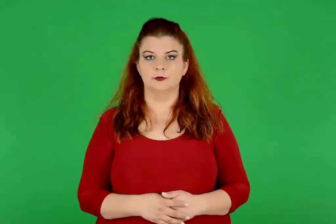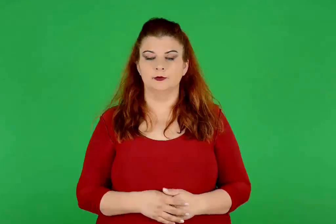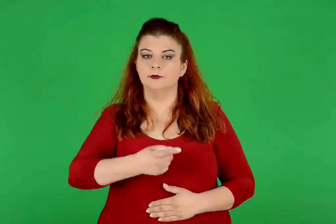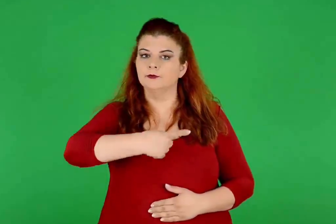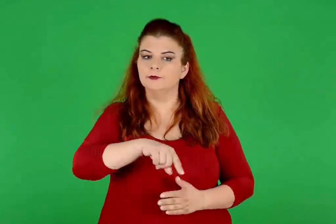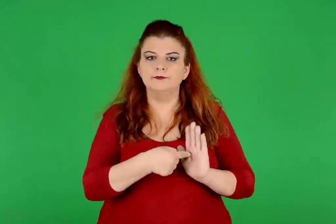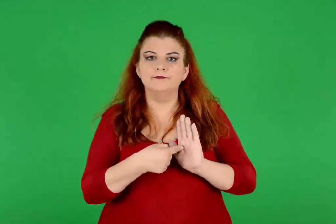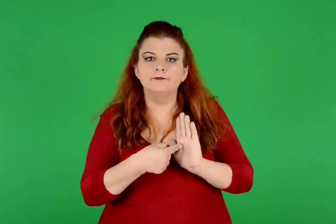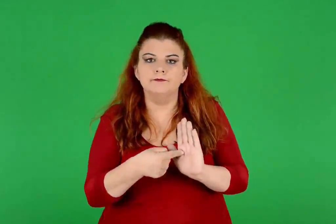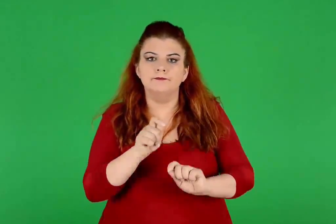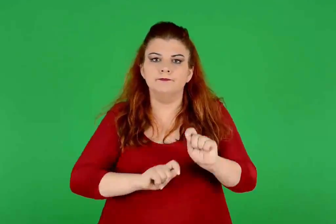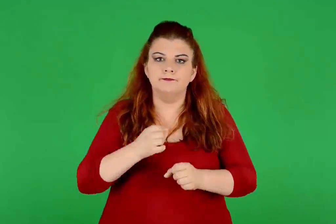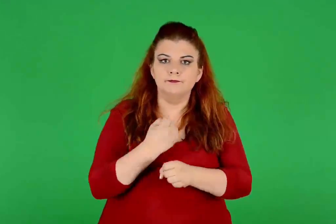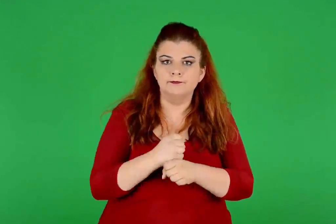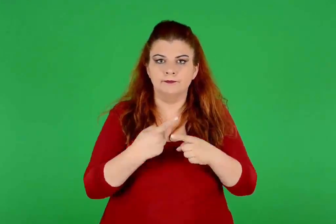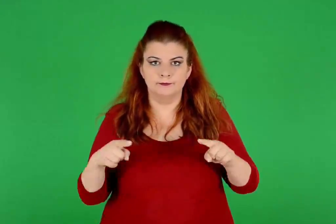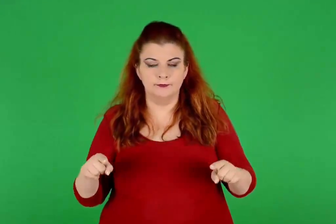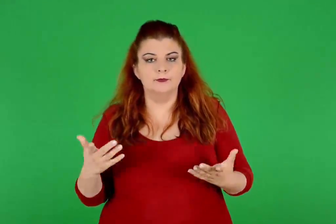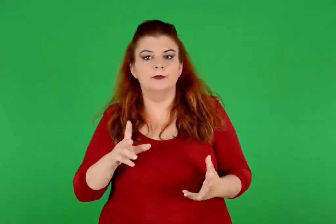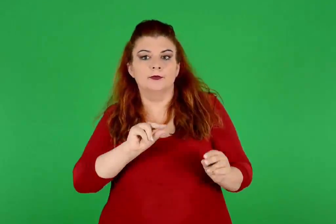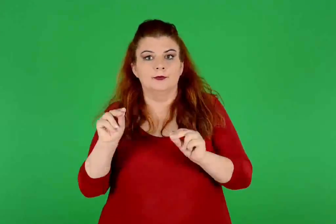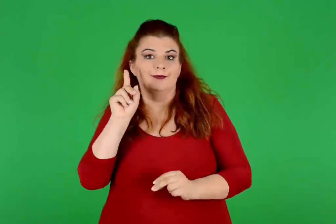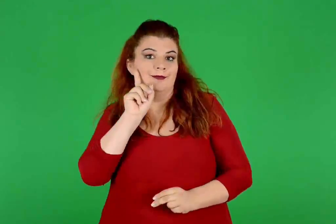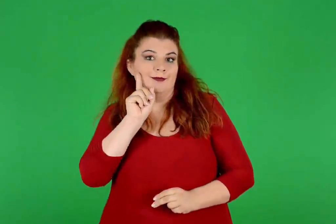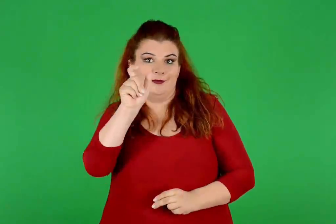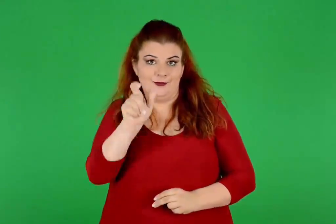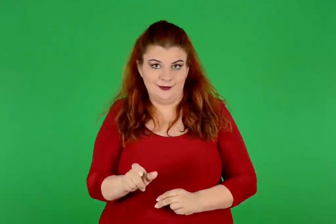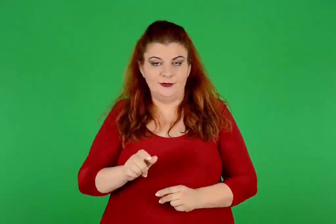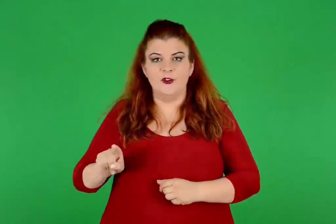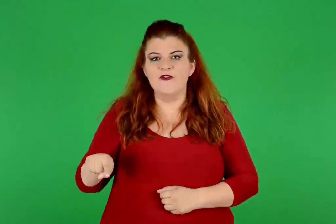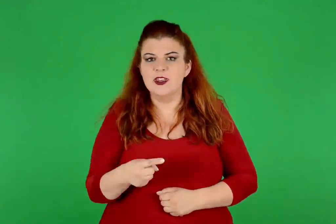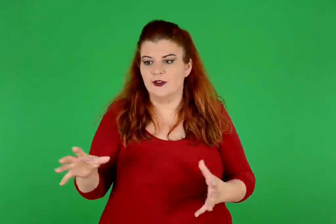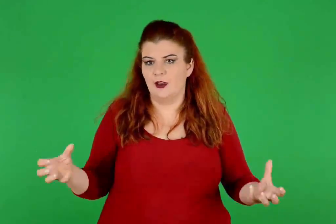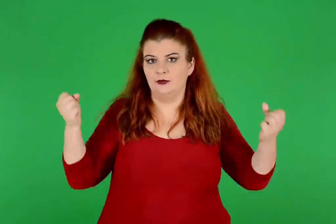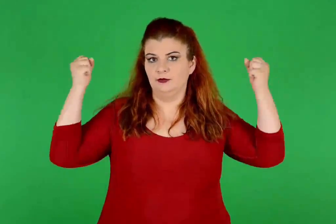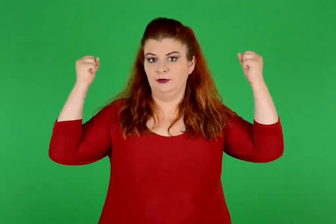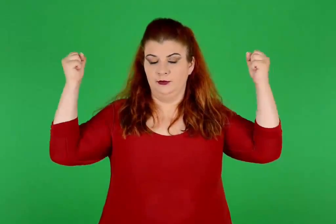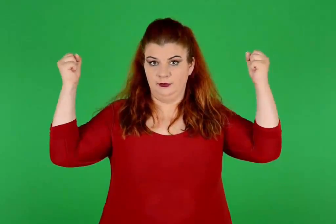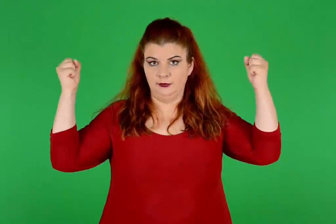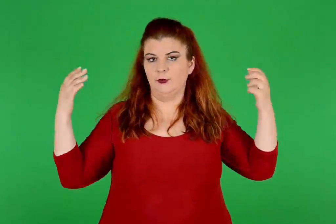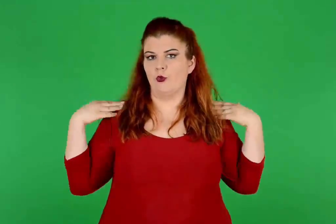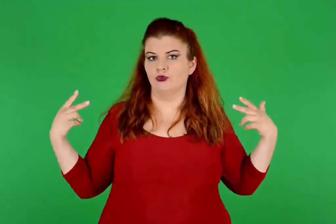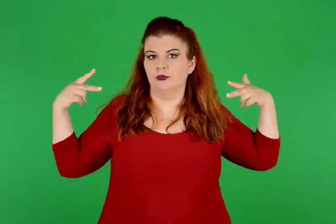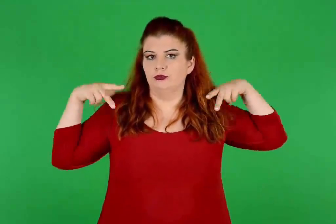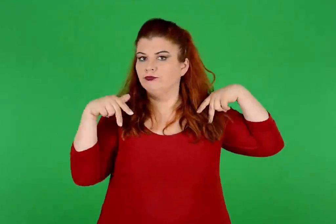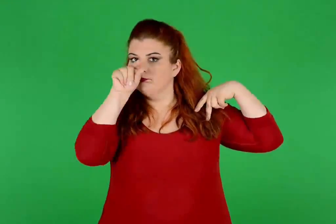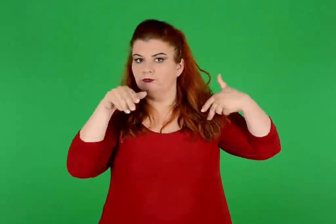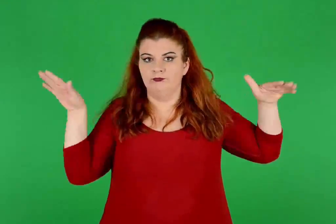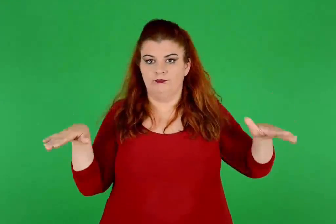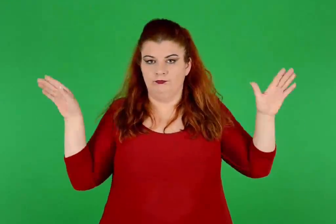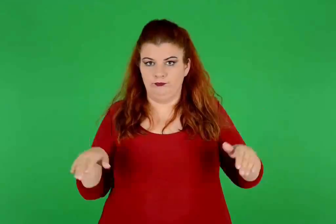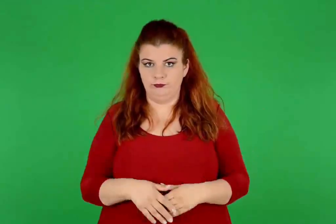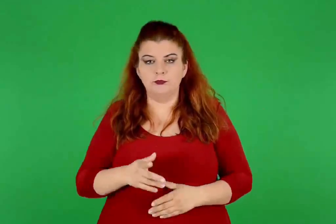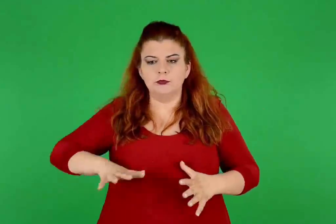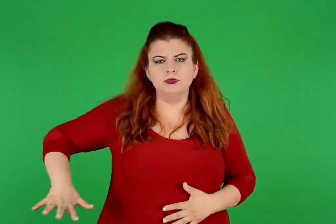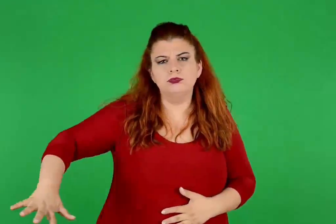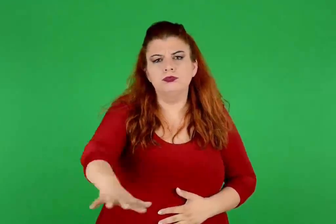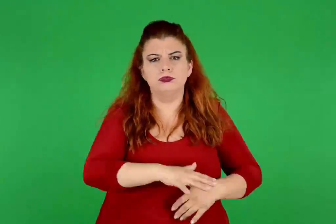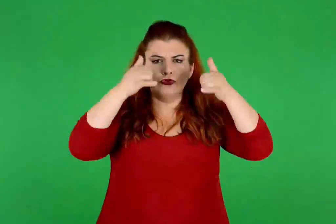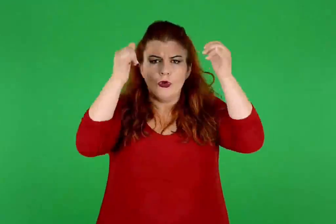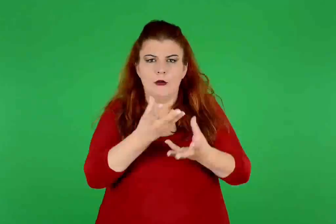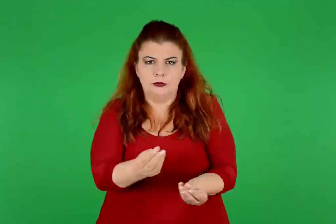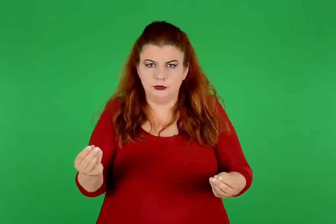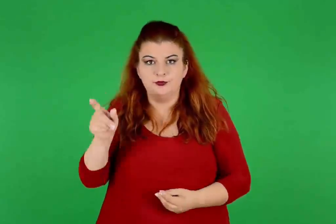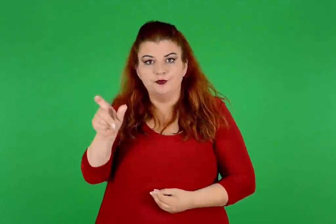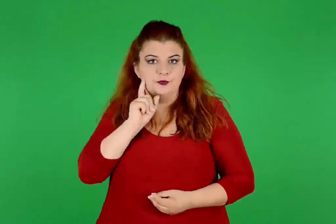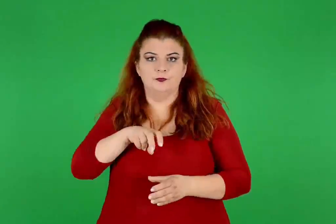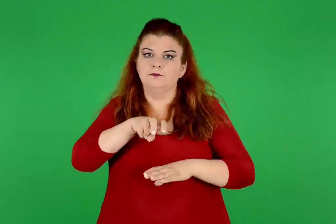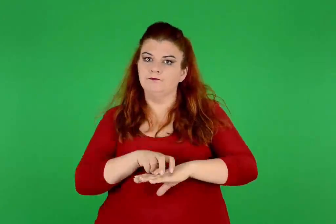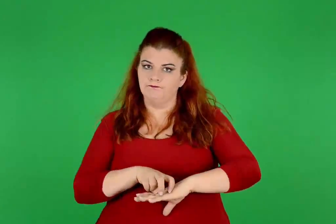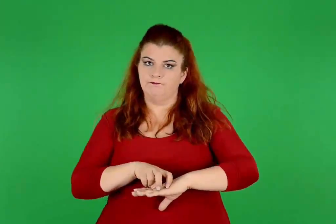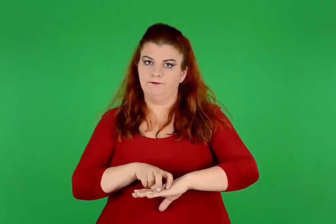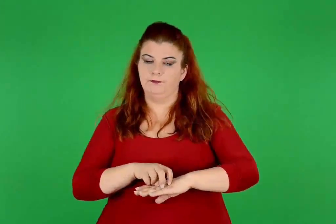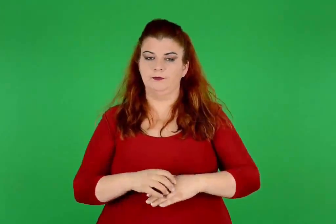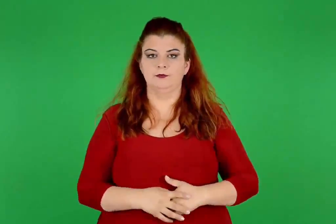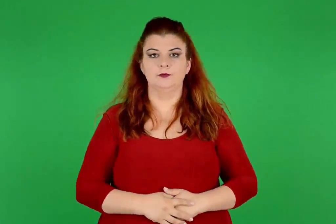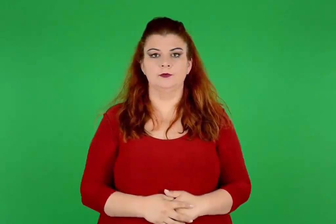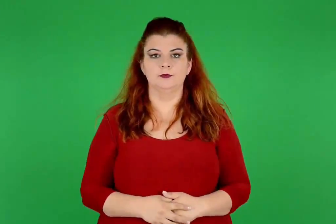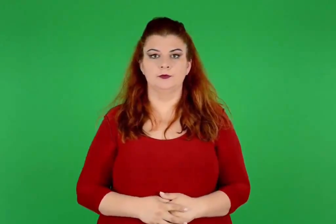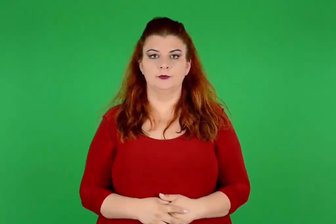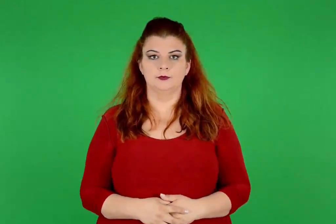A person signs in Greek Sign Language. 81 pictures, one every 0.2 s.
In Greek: την παρίσταναν σαν γυναίκα να κρατά στα χέρια της φίδια , στους ώμους της περιστέρια και να κάθεται ανάμεσα σε ζώα
